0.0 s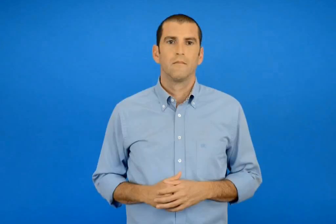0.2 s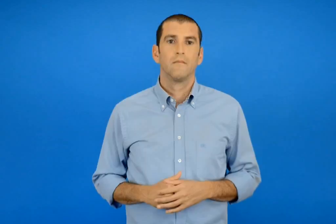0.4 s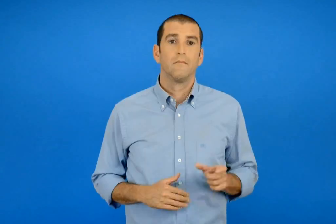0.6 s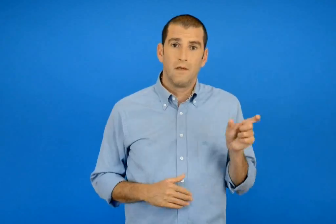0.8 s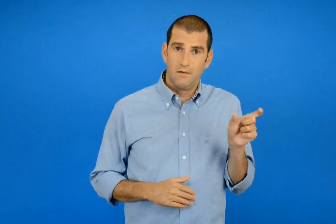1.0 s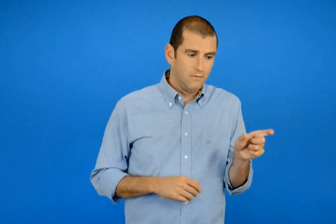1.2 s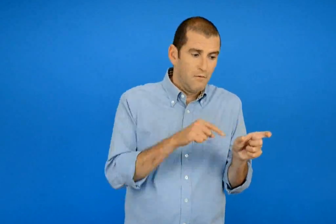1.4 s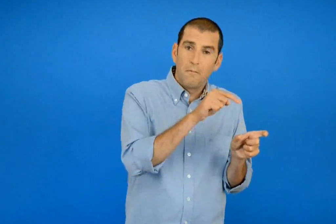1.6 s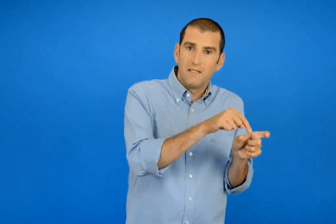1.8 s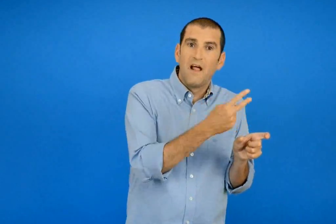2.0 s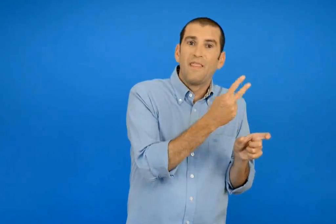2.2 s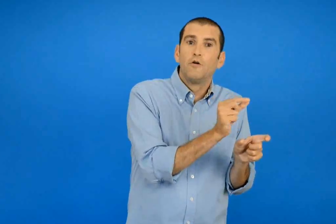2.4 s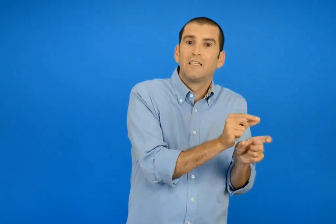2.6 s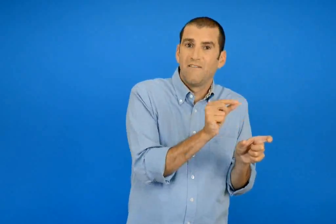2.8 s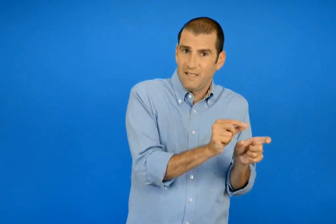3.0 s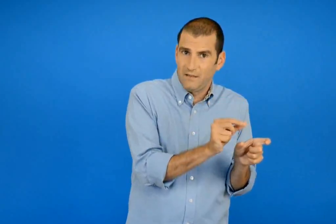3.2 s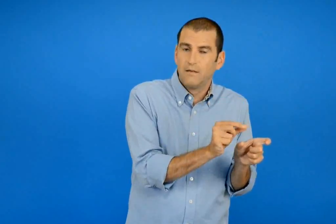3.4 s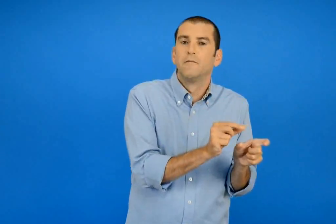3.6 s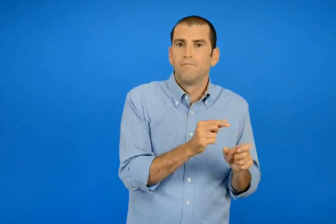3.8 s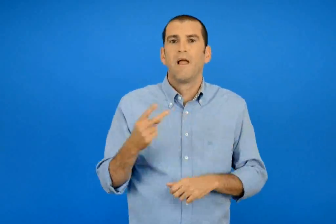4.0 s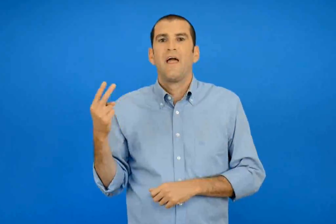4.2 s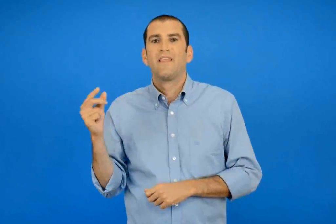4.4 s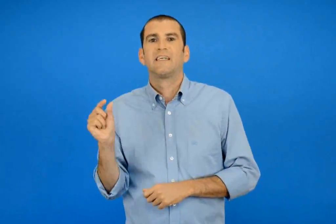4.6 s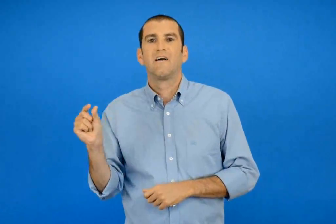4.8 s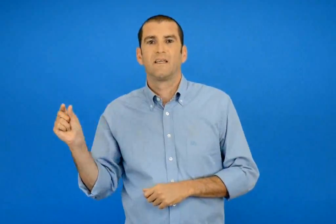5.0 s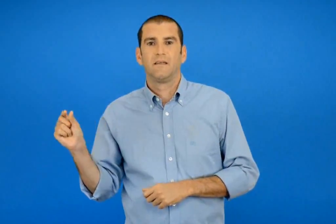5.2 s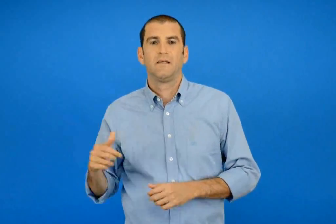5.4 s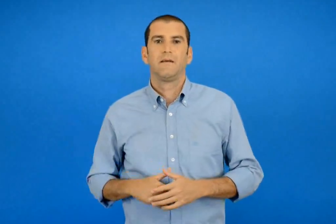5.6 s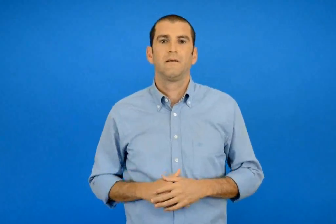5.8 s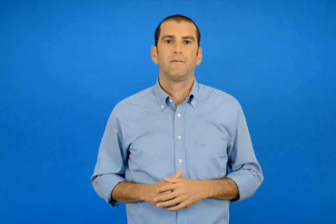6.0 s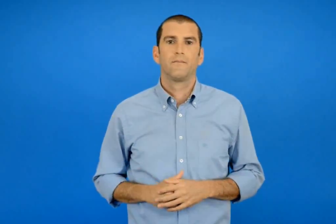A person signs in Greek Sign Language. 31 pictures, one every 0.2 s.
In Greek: τις λέξεις που έχουν 2 συλλαβές τις λεμέ δισύλλαβες
